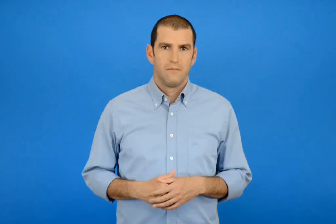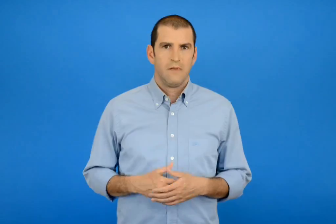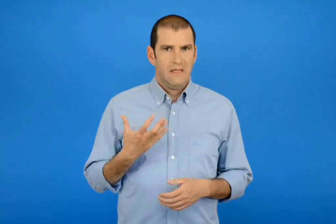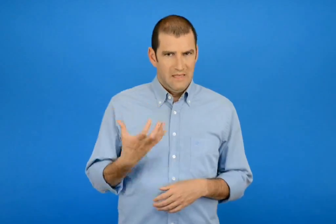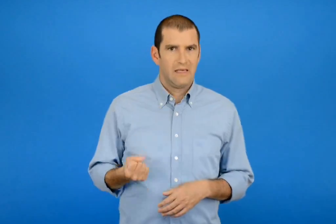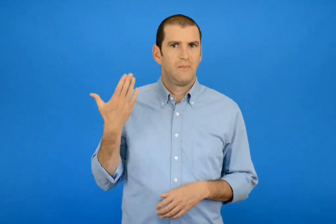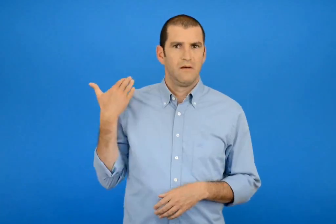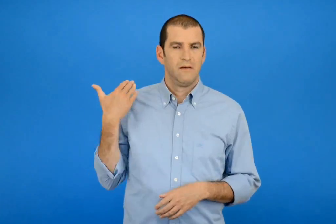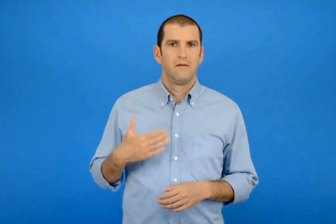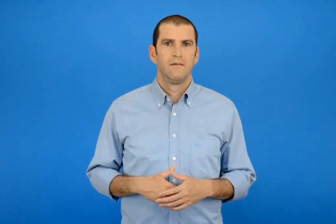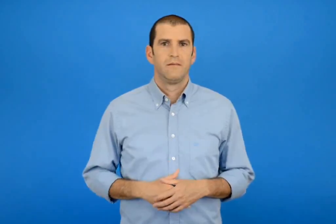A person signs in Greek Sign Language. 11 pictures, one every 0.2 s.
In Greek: είχαμε
